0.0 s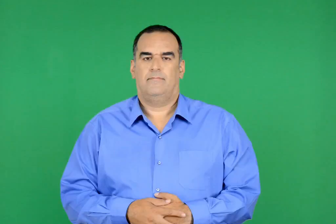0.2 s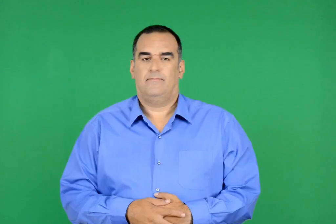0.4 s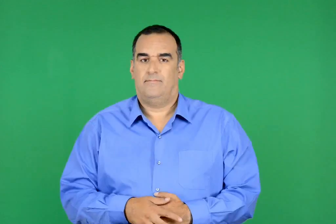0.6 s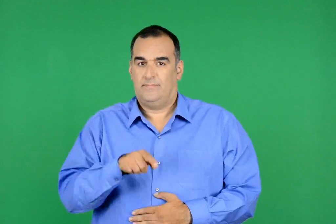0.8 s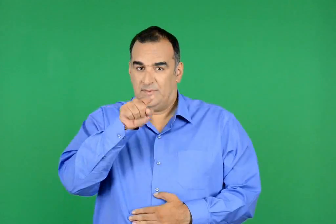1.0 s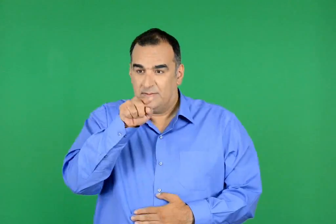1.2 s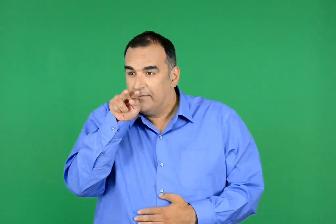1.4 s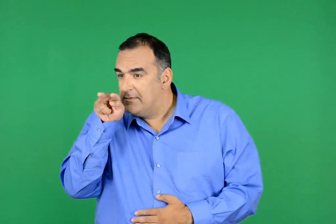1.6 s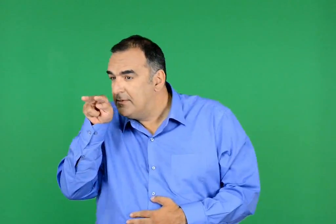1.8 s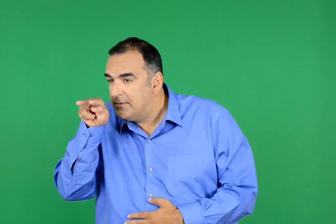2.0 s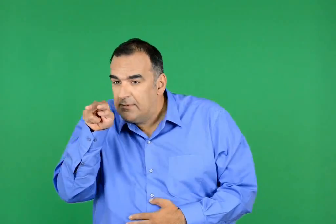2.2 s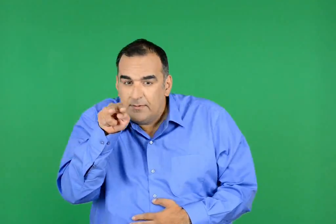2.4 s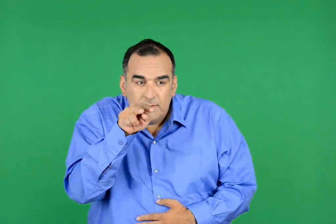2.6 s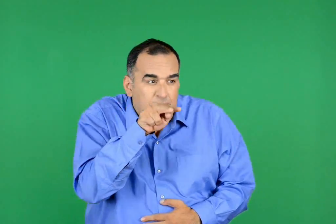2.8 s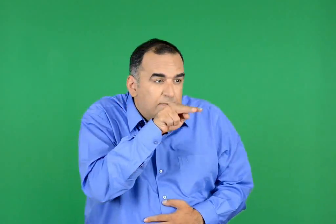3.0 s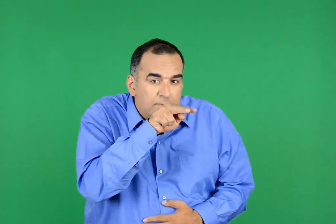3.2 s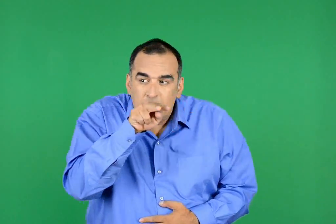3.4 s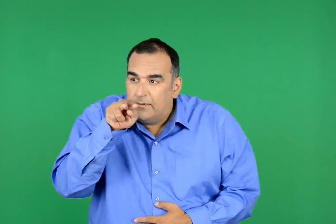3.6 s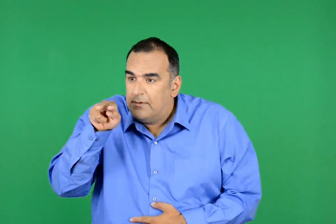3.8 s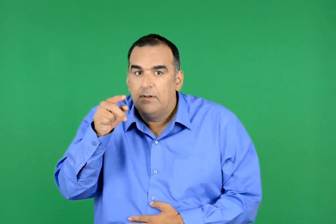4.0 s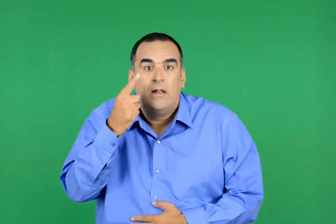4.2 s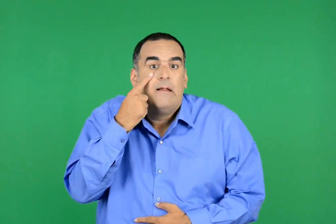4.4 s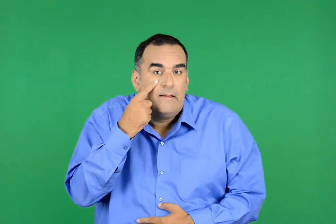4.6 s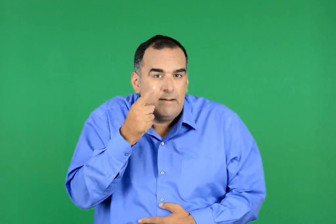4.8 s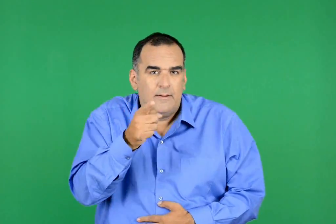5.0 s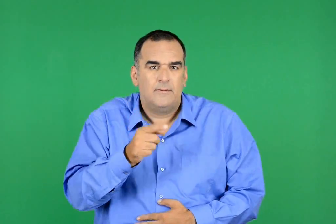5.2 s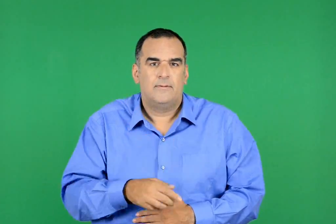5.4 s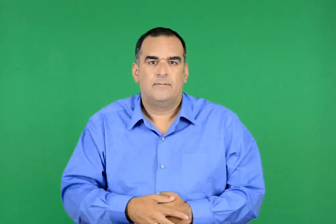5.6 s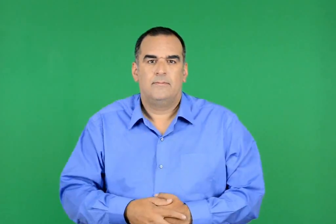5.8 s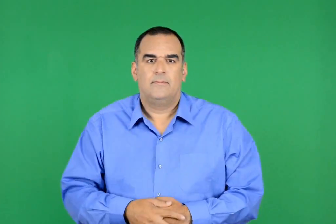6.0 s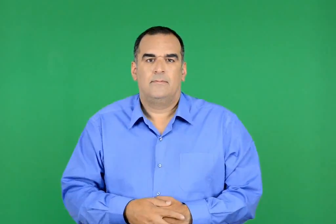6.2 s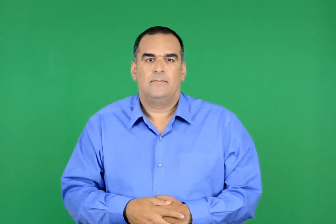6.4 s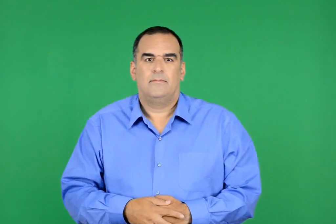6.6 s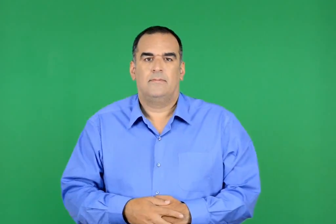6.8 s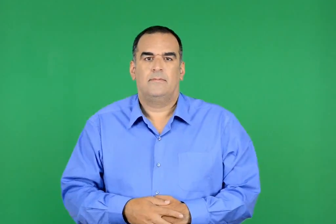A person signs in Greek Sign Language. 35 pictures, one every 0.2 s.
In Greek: μόνο κοίτα καλύτερα γύρω σου και θα δεις
